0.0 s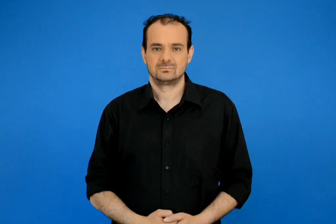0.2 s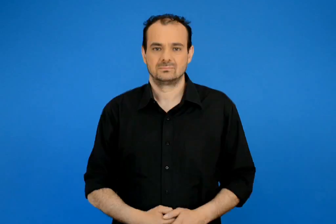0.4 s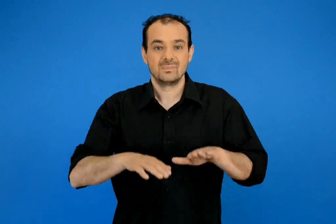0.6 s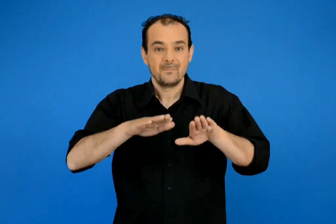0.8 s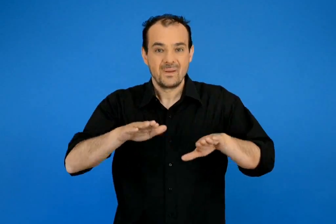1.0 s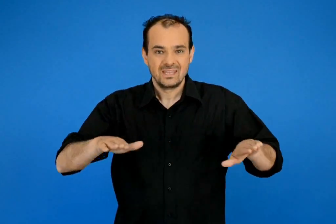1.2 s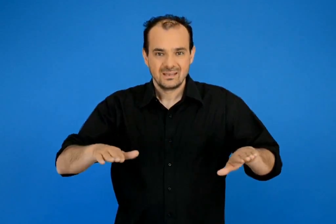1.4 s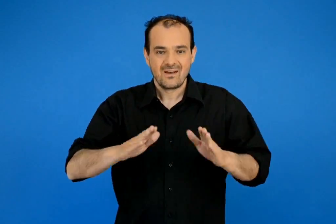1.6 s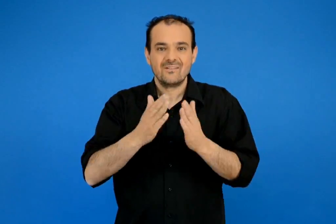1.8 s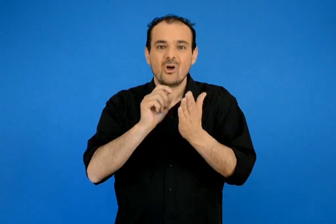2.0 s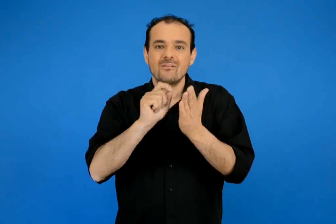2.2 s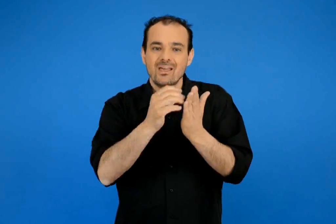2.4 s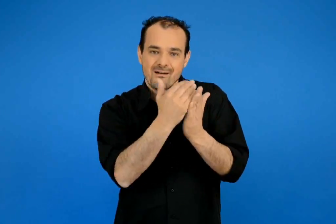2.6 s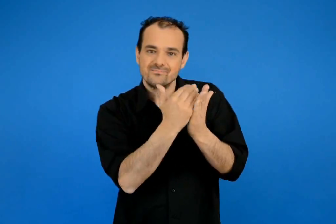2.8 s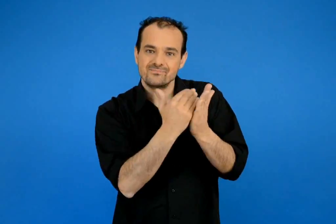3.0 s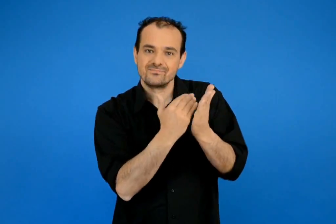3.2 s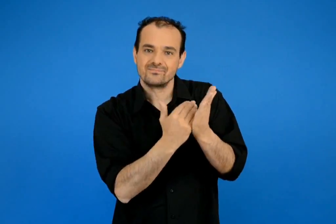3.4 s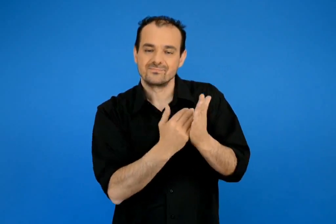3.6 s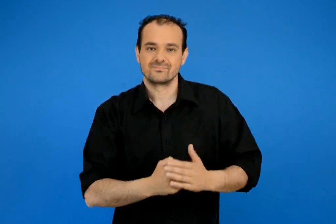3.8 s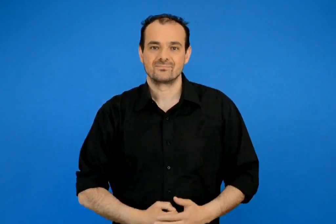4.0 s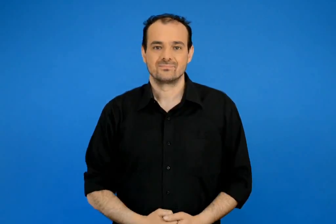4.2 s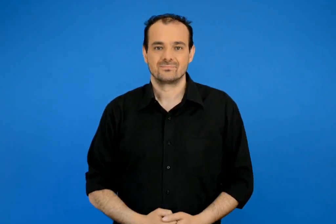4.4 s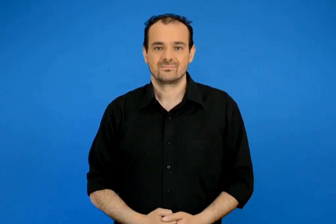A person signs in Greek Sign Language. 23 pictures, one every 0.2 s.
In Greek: παιδική βιβλιογραφία
